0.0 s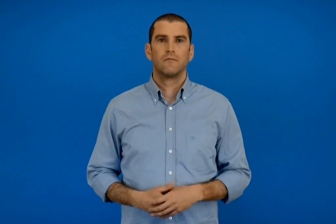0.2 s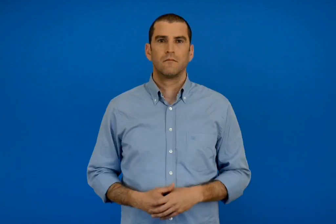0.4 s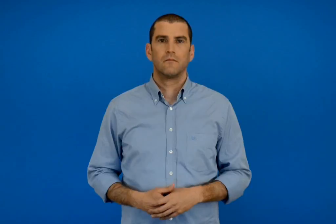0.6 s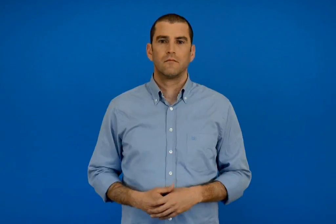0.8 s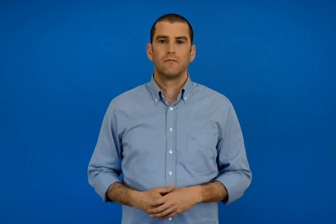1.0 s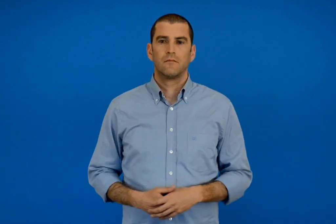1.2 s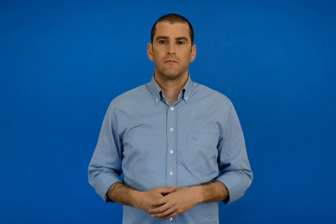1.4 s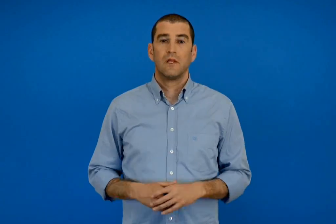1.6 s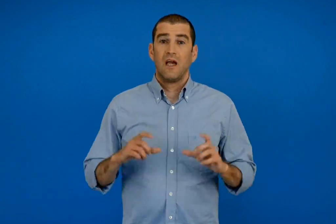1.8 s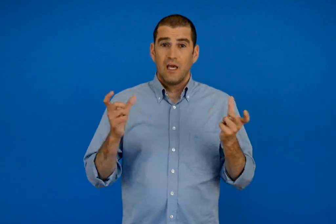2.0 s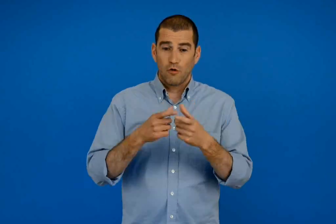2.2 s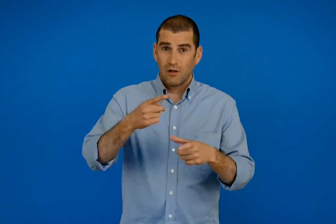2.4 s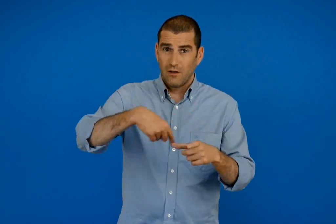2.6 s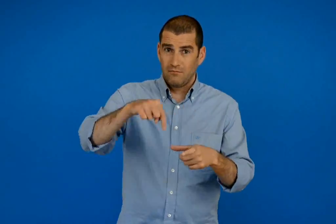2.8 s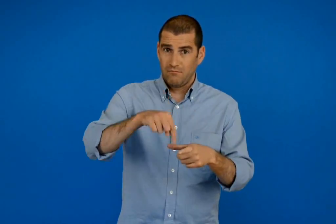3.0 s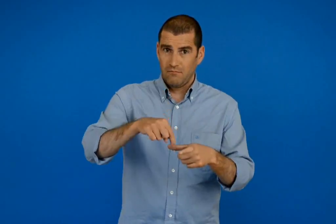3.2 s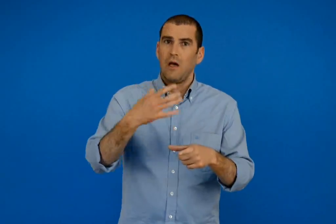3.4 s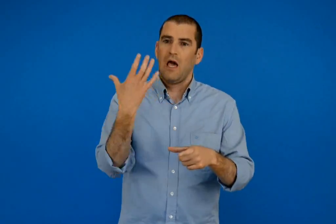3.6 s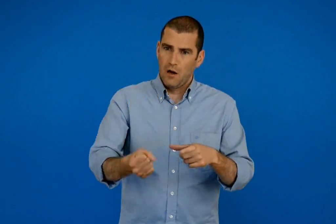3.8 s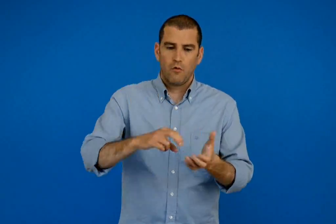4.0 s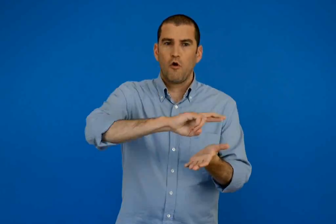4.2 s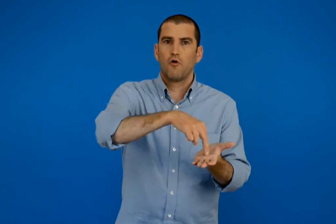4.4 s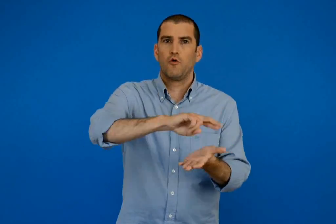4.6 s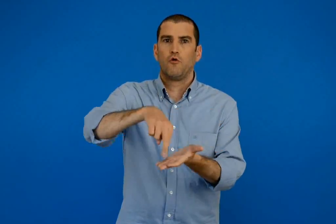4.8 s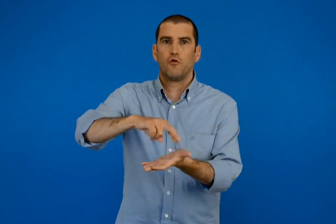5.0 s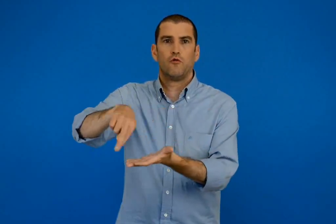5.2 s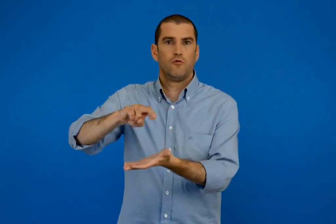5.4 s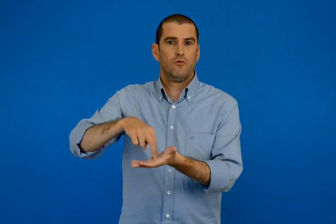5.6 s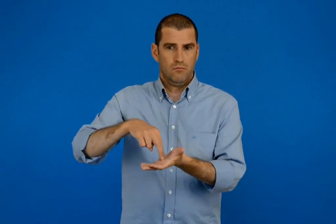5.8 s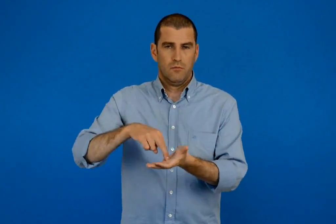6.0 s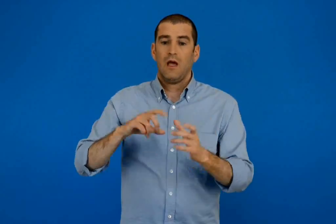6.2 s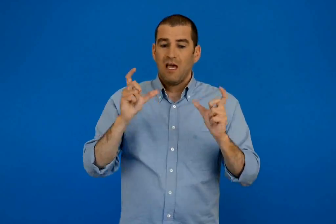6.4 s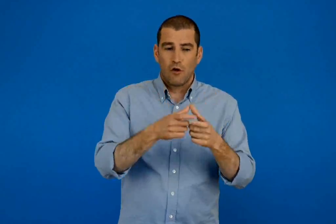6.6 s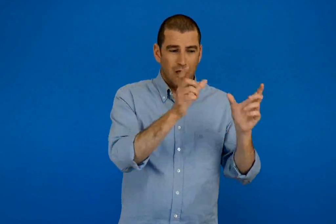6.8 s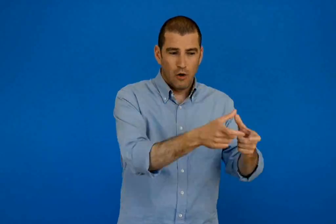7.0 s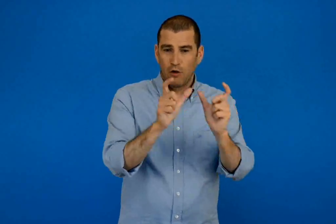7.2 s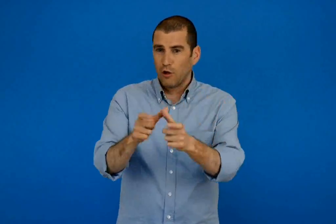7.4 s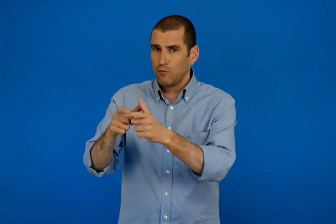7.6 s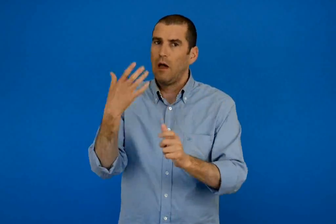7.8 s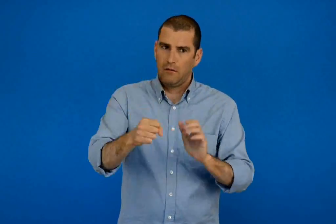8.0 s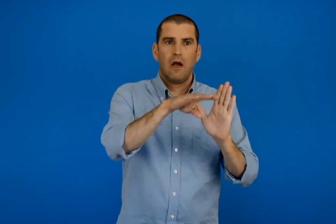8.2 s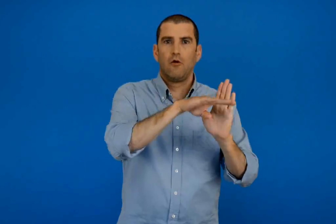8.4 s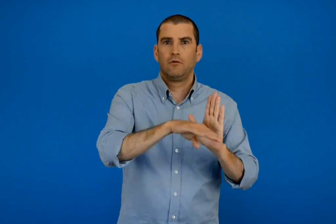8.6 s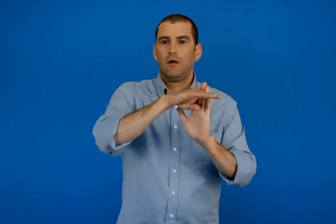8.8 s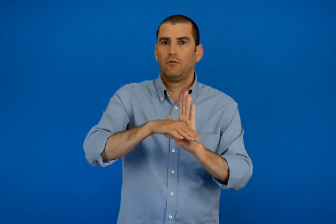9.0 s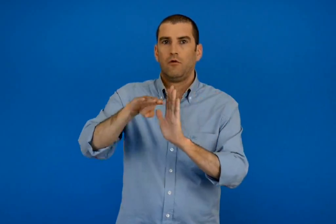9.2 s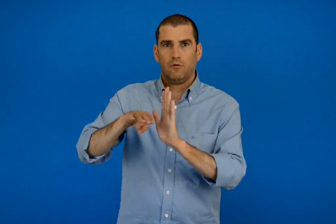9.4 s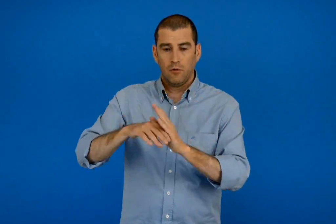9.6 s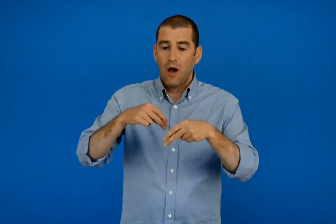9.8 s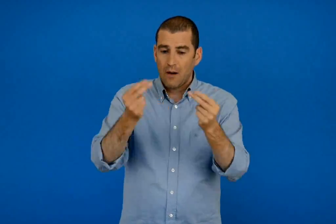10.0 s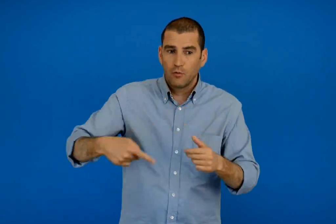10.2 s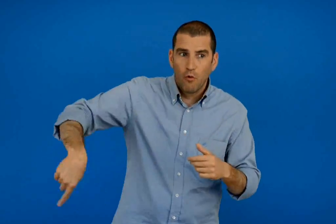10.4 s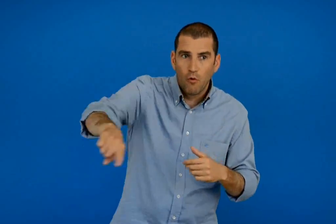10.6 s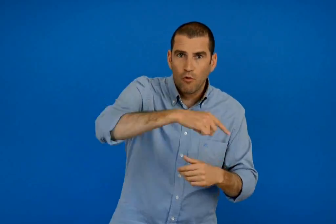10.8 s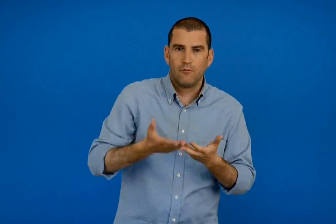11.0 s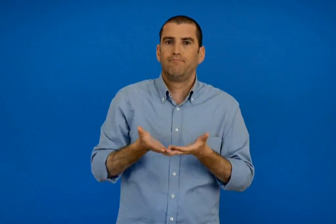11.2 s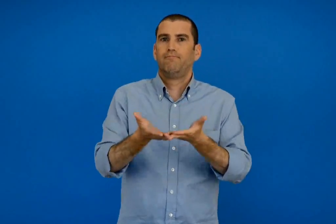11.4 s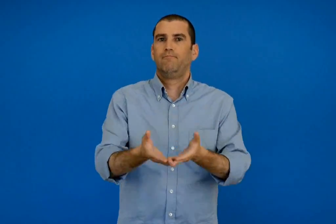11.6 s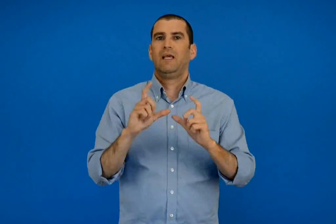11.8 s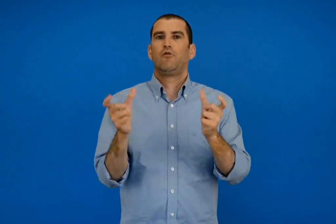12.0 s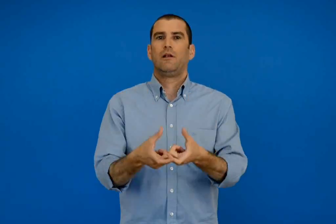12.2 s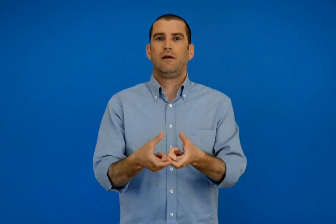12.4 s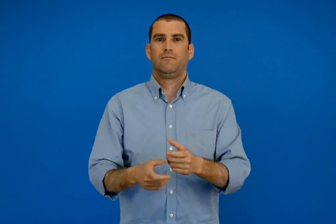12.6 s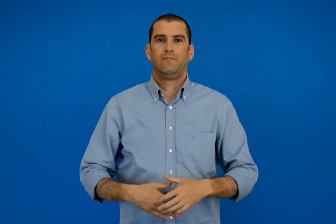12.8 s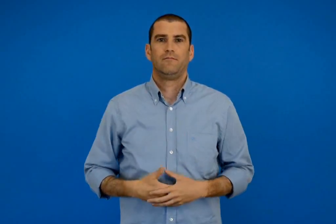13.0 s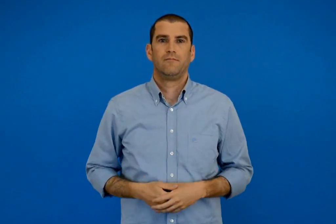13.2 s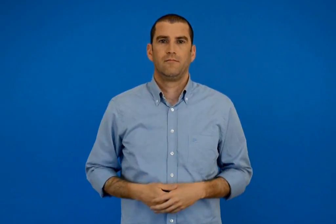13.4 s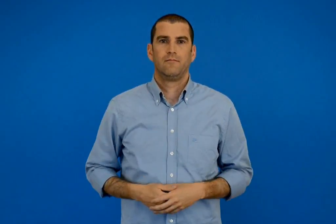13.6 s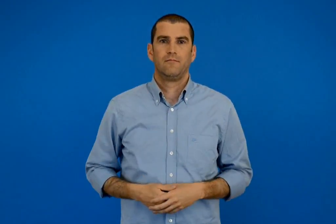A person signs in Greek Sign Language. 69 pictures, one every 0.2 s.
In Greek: όλοι κάνουν κάτι μέσα στην οικογένεια δηλαδή έχουν ρόλους κάθε οικογένεια έχει κανόνες όλοι βοηθάνε σε μια οικογένεια
